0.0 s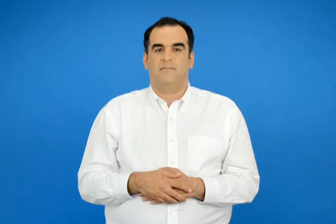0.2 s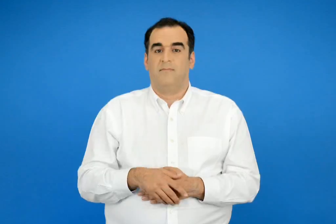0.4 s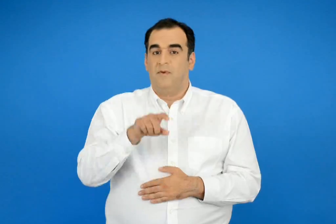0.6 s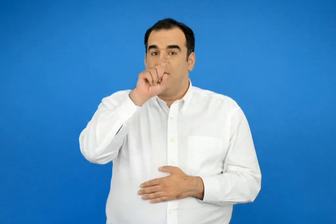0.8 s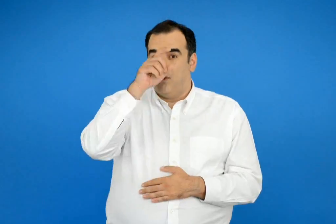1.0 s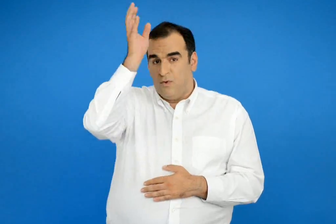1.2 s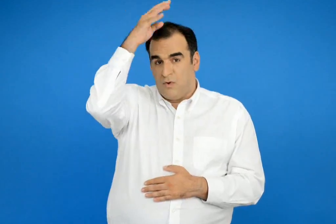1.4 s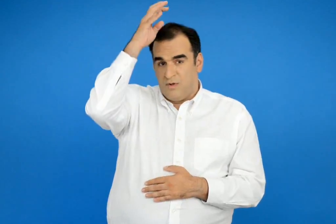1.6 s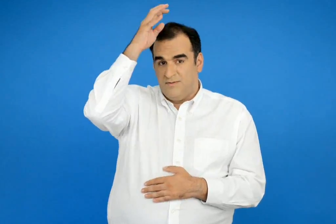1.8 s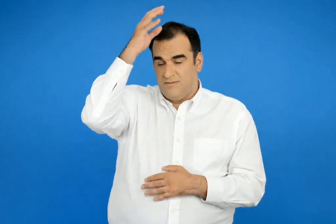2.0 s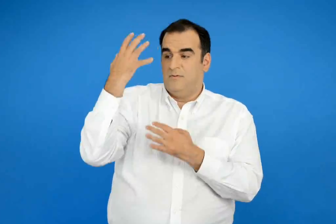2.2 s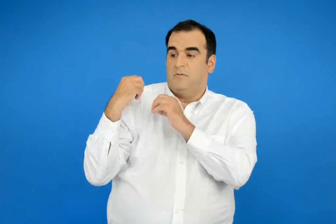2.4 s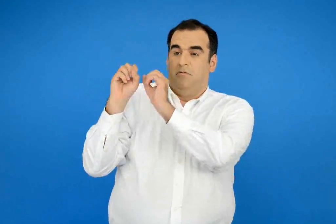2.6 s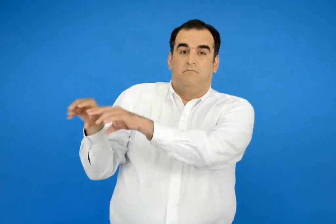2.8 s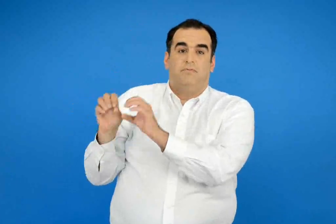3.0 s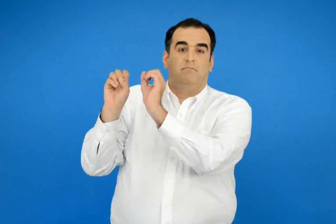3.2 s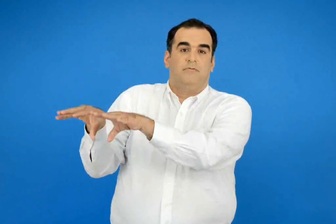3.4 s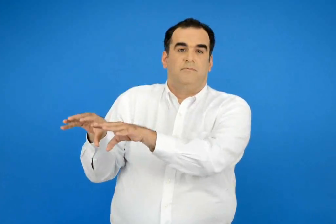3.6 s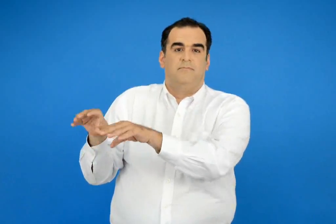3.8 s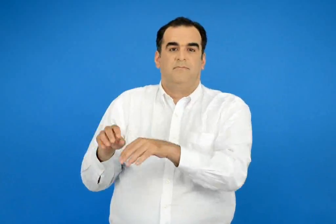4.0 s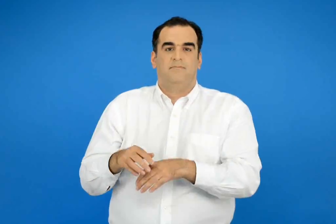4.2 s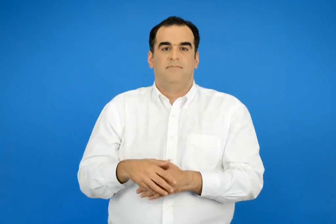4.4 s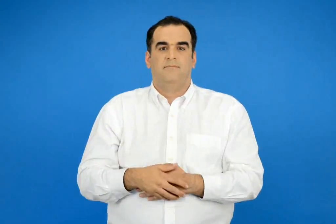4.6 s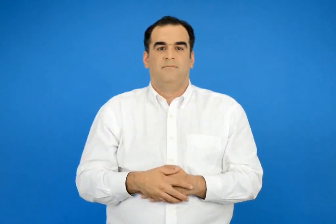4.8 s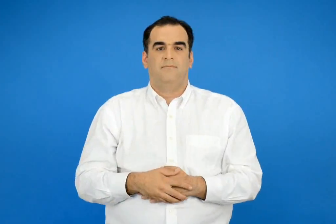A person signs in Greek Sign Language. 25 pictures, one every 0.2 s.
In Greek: τα φορτώνω στον κόκορα
